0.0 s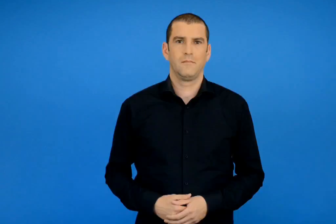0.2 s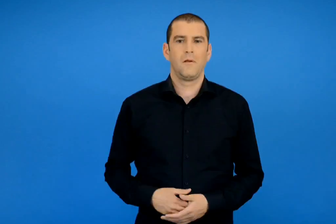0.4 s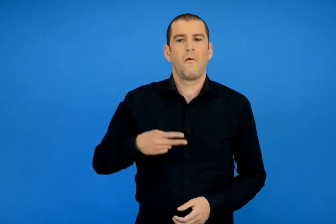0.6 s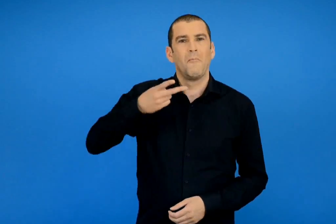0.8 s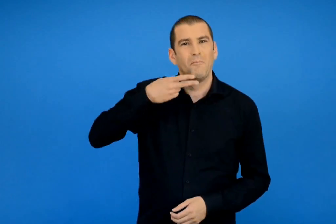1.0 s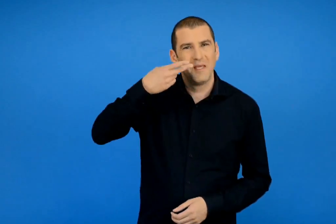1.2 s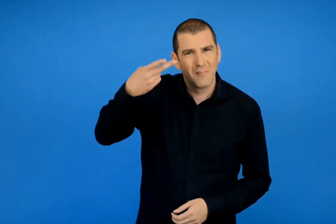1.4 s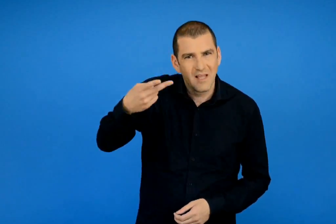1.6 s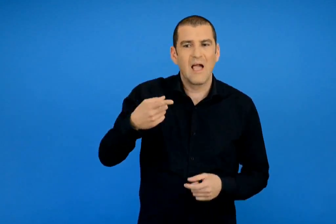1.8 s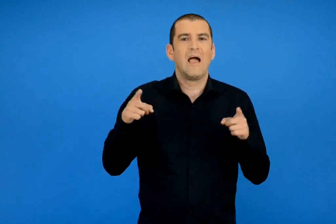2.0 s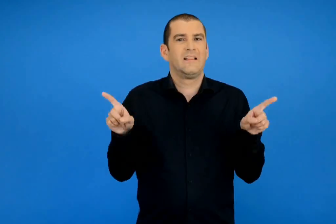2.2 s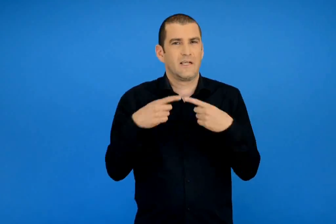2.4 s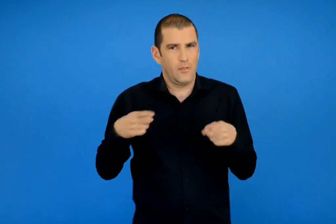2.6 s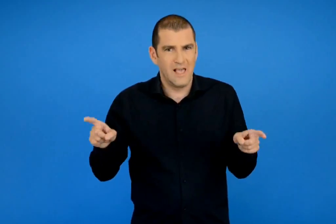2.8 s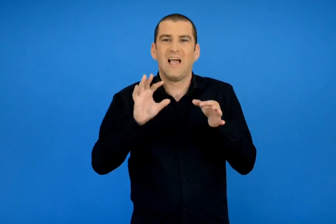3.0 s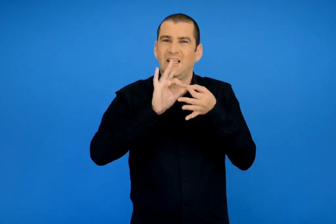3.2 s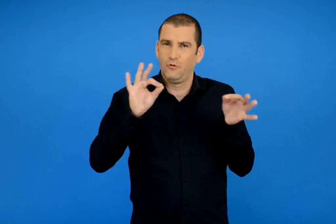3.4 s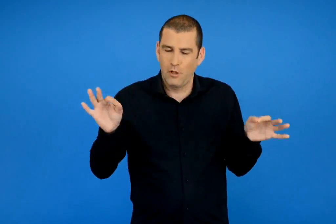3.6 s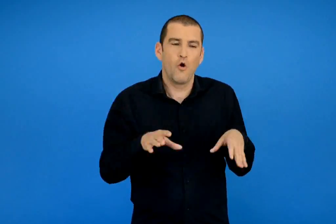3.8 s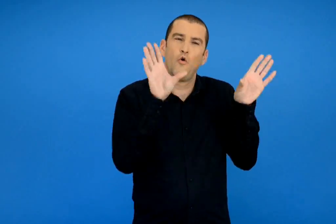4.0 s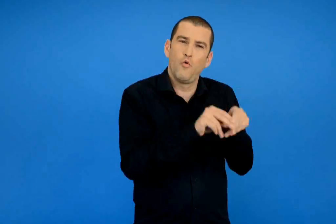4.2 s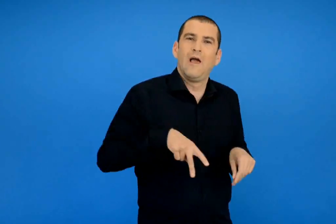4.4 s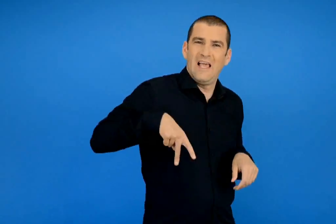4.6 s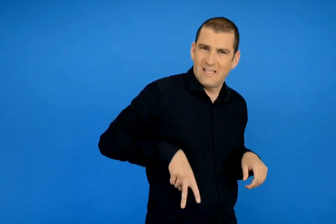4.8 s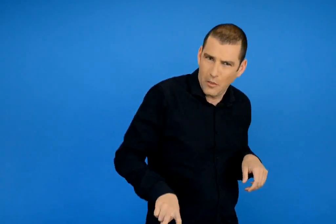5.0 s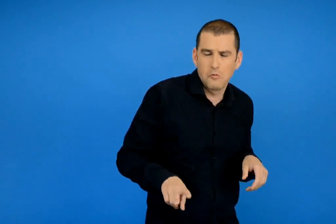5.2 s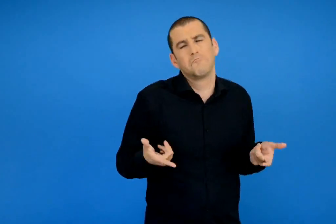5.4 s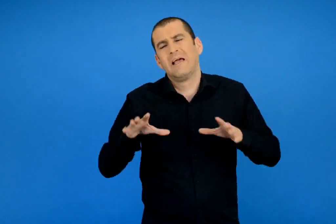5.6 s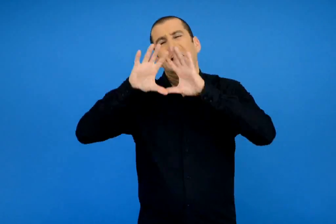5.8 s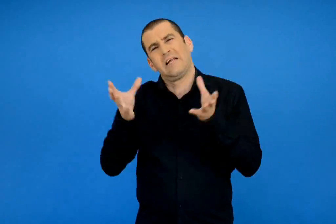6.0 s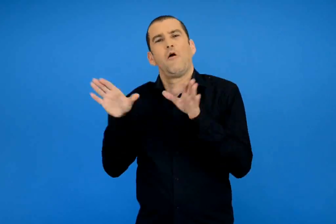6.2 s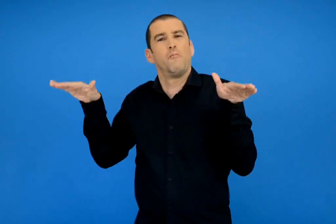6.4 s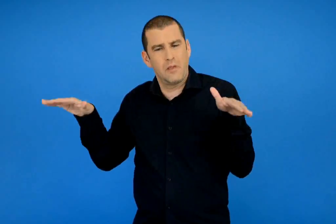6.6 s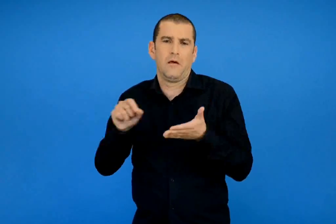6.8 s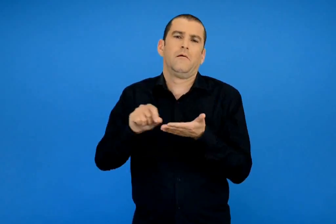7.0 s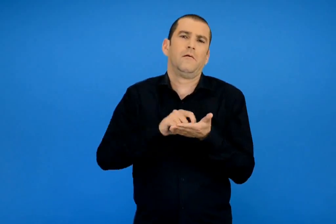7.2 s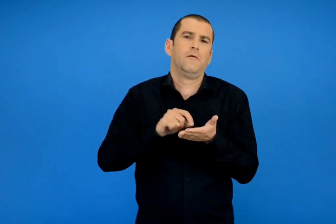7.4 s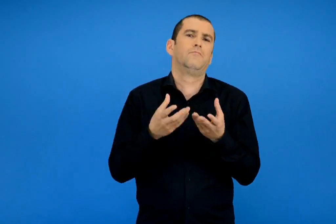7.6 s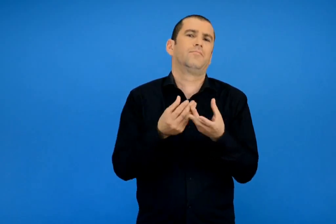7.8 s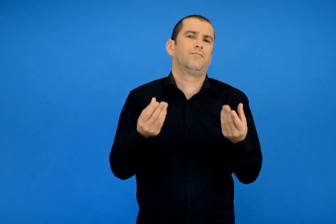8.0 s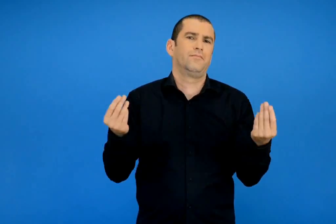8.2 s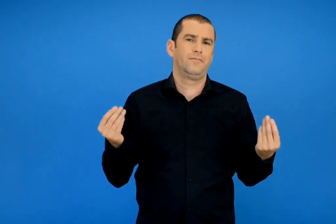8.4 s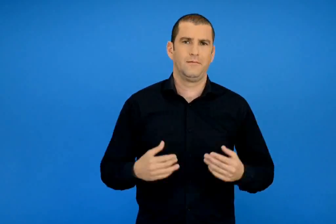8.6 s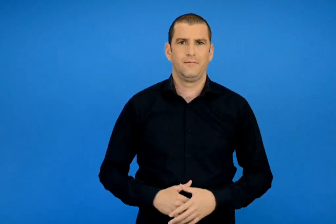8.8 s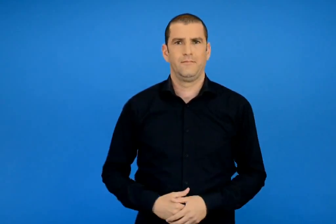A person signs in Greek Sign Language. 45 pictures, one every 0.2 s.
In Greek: για τα χελιδόνια και γενικά για τα πουλιά έχουν γραφτεί πολλά ποιήματα τραγούδια ιστορίες
